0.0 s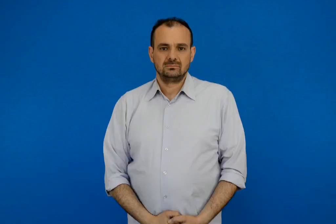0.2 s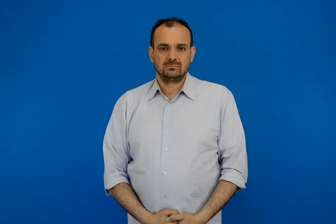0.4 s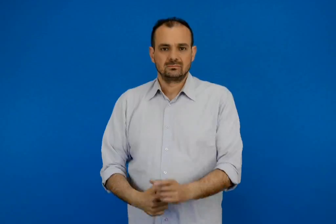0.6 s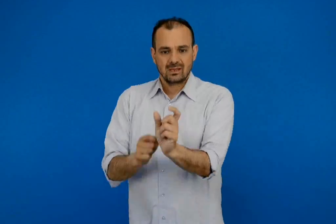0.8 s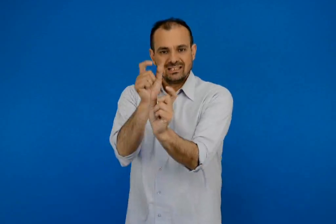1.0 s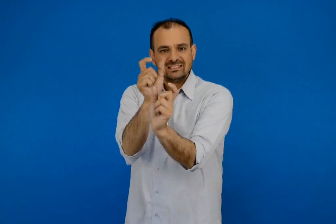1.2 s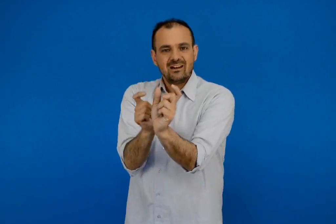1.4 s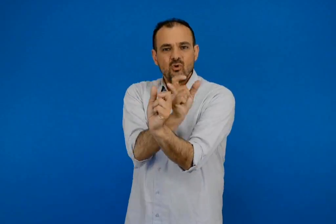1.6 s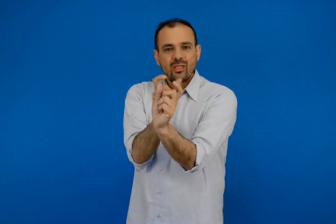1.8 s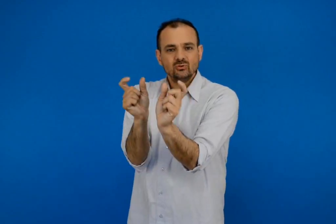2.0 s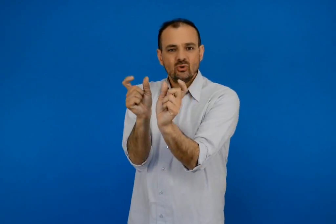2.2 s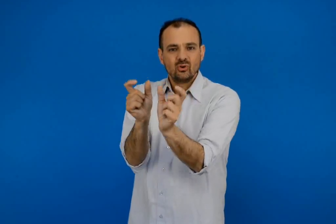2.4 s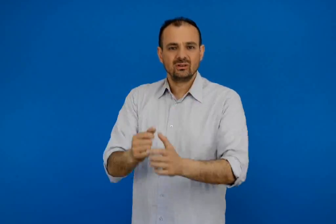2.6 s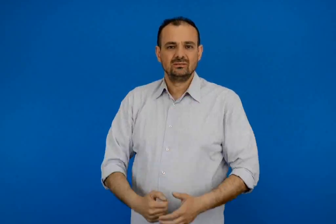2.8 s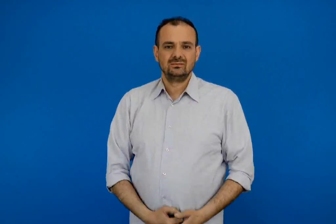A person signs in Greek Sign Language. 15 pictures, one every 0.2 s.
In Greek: σταυρόλεξο
